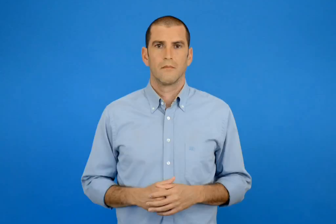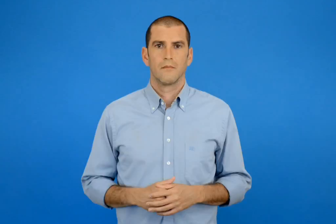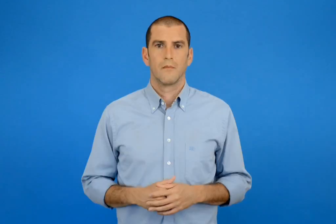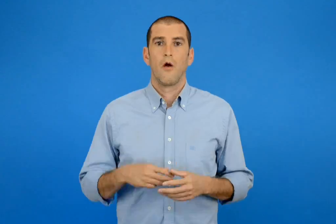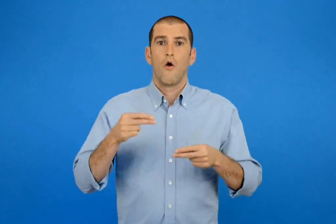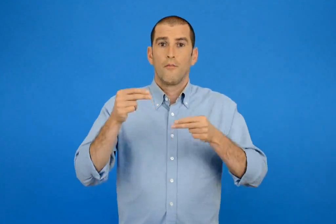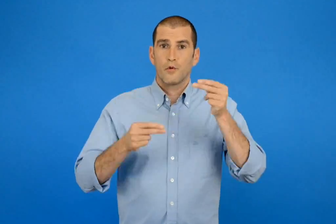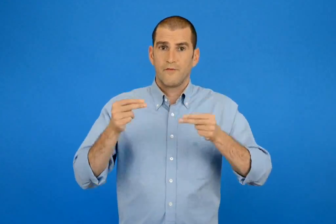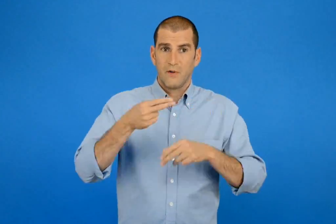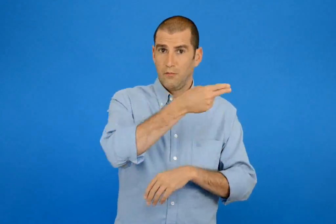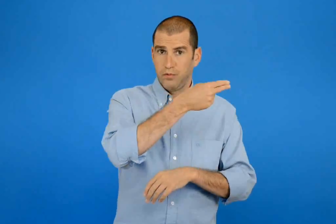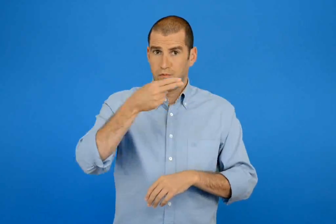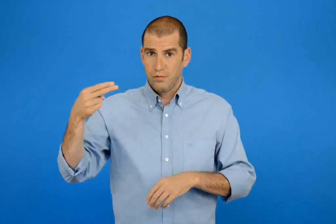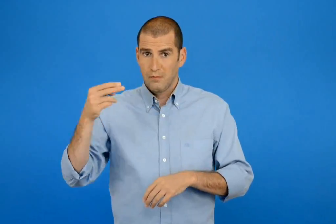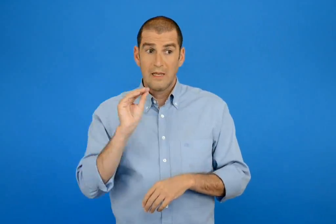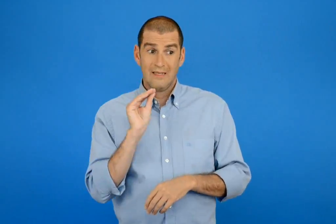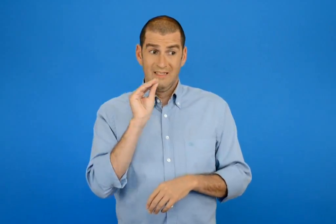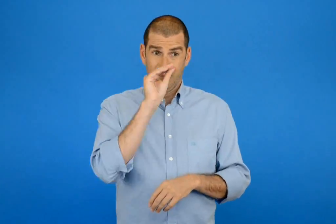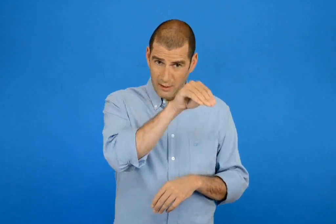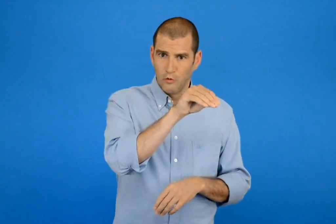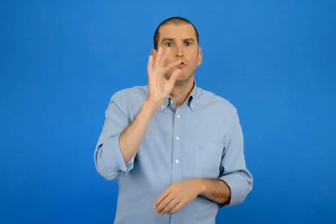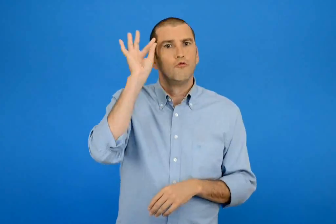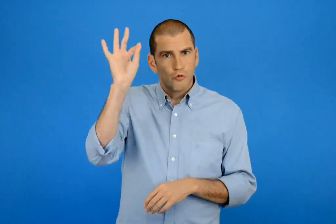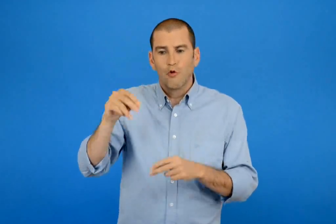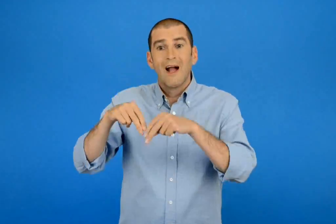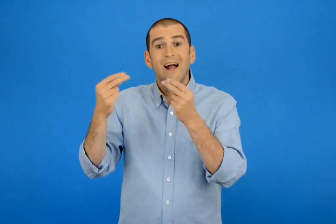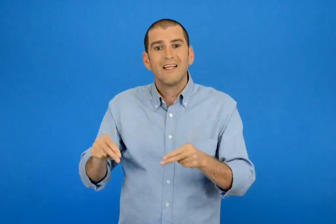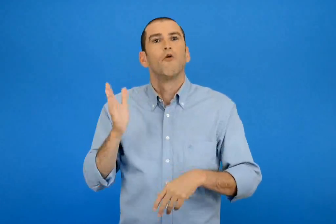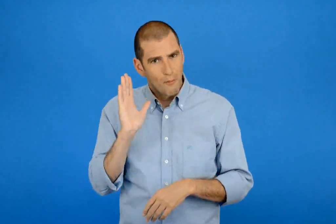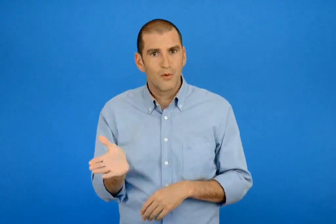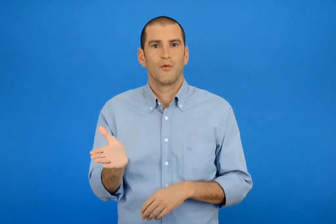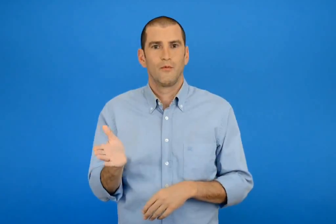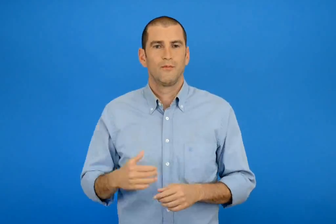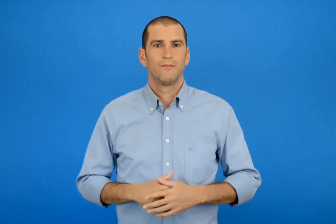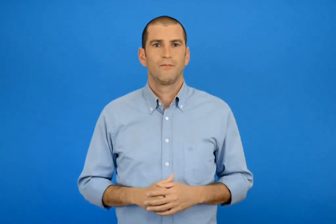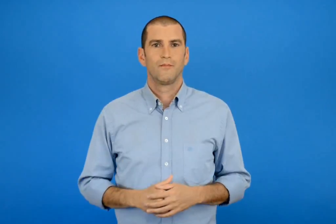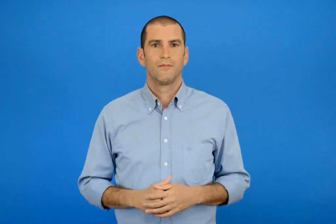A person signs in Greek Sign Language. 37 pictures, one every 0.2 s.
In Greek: συμπληρώνω το πρόβλημα ώστε να μπορώ να το λύσω
